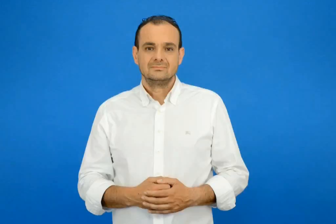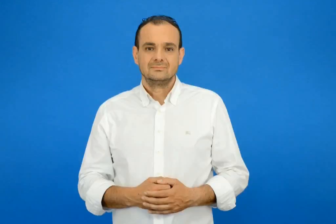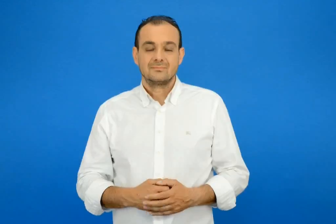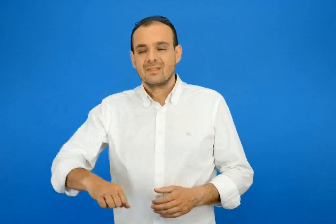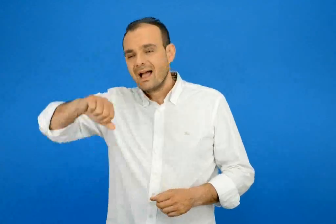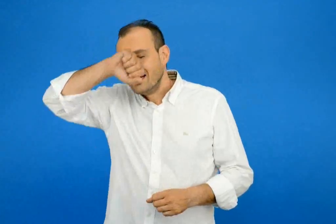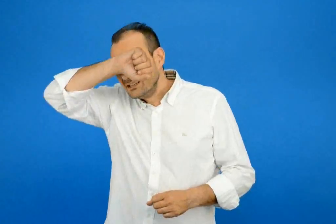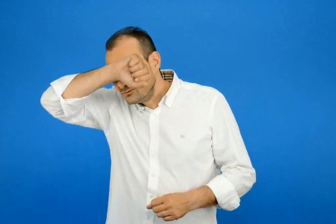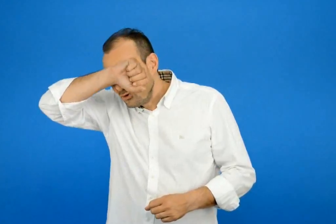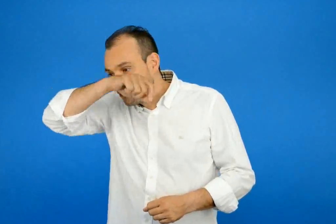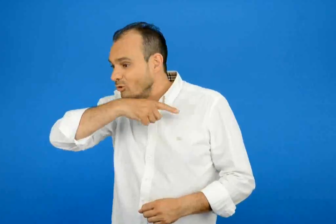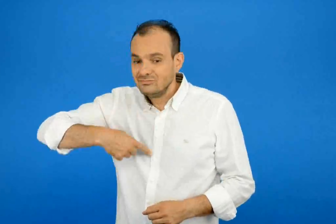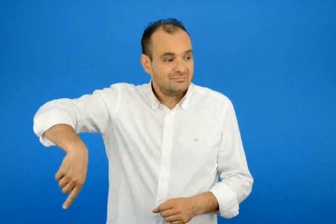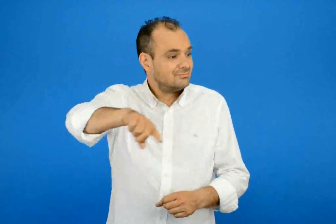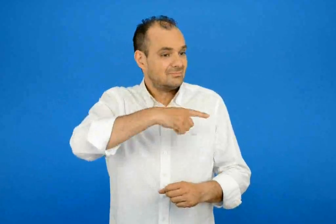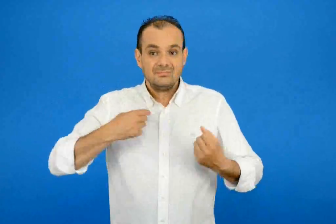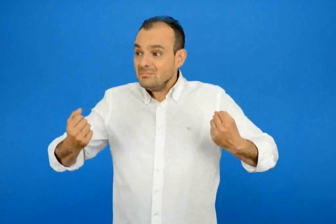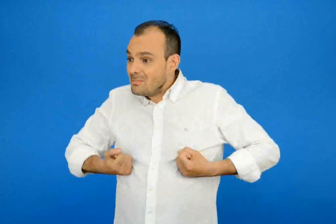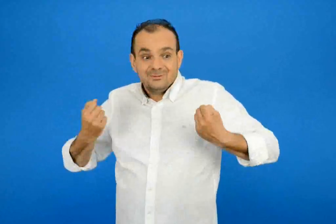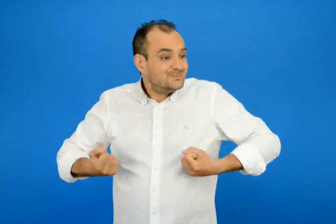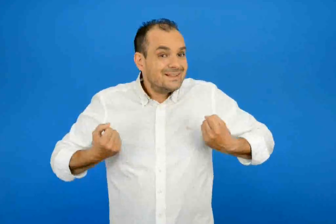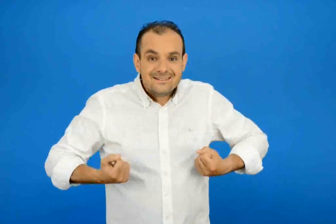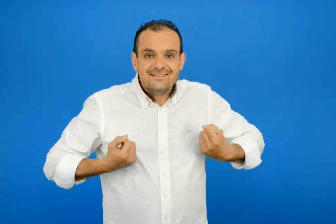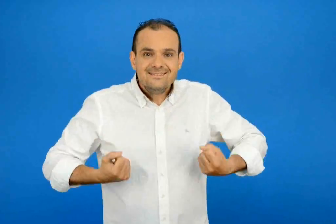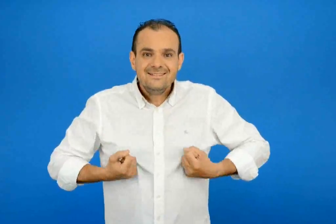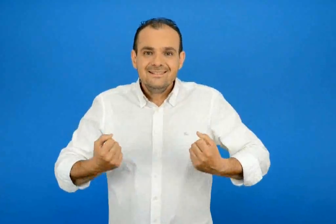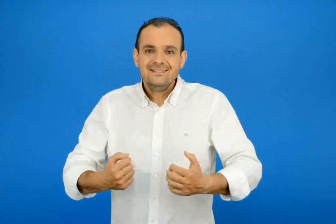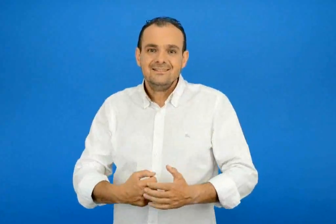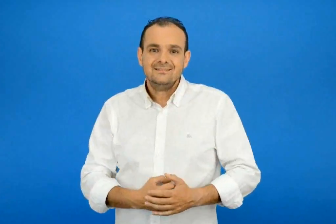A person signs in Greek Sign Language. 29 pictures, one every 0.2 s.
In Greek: θα παίξουμε κρυφτό ;
